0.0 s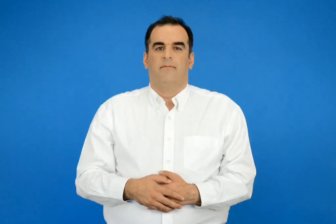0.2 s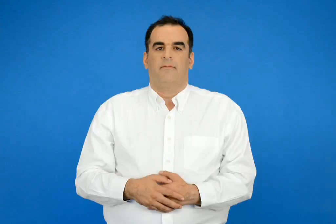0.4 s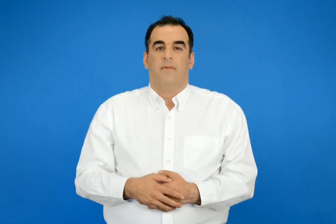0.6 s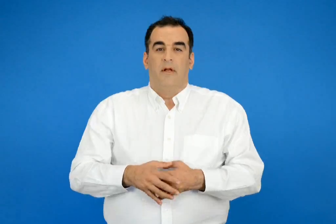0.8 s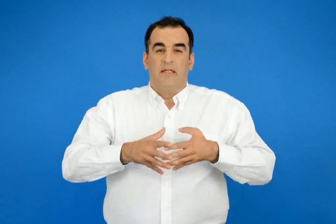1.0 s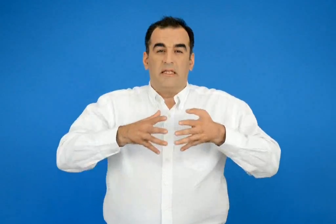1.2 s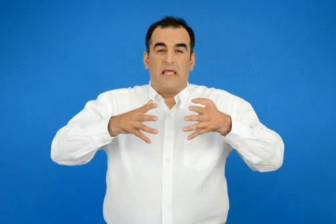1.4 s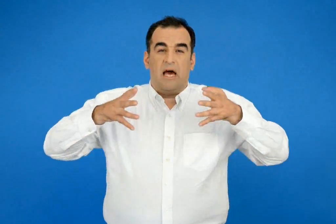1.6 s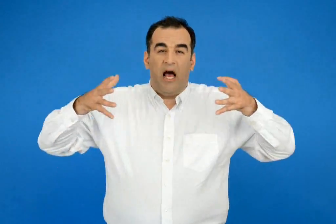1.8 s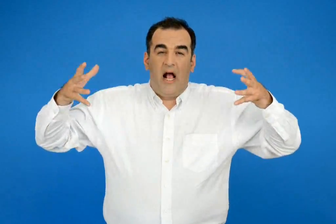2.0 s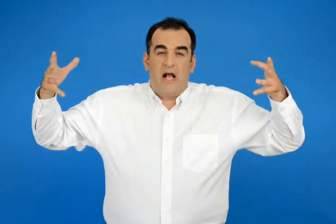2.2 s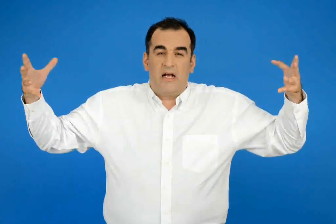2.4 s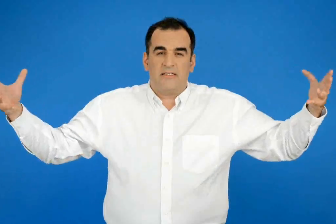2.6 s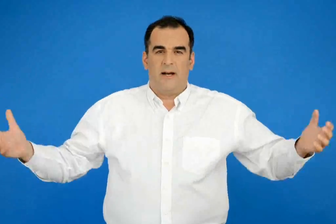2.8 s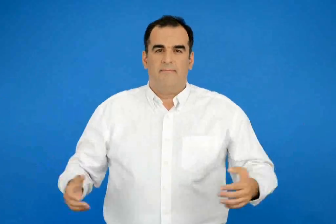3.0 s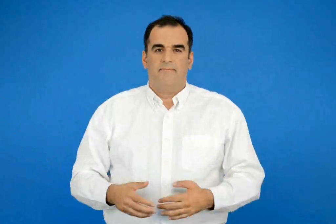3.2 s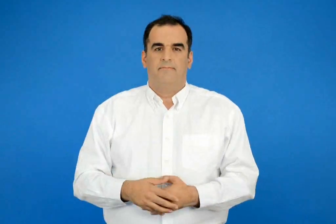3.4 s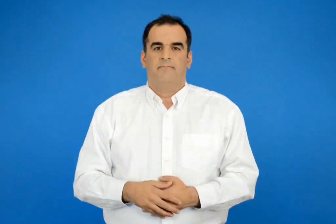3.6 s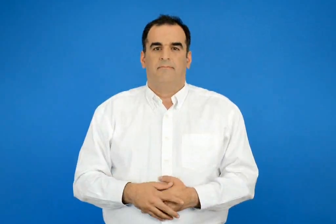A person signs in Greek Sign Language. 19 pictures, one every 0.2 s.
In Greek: τεράστια
